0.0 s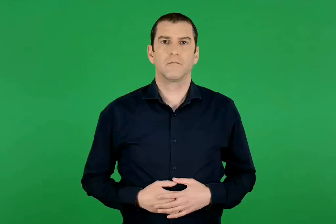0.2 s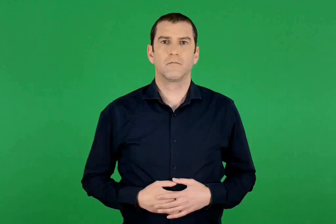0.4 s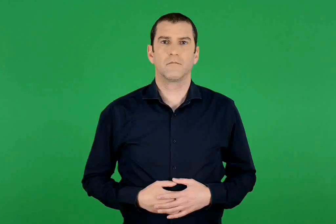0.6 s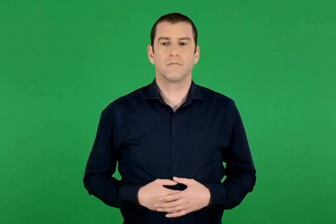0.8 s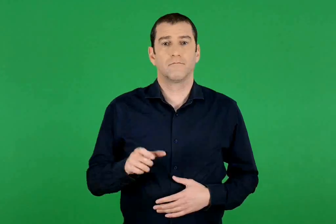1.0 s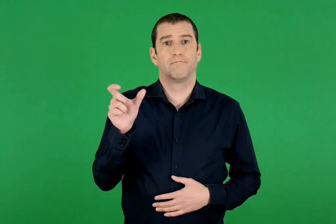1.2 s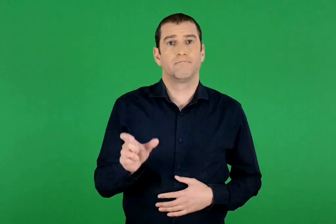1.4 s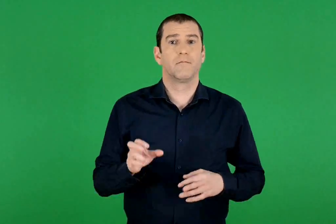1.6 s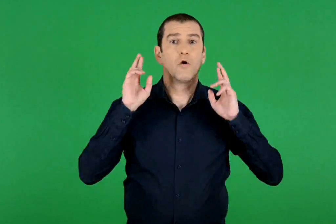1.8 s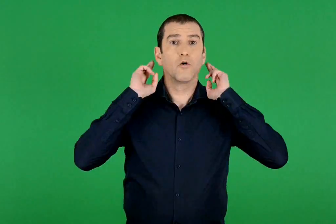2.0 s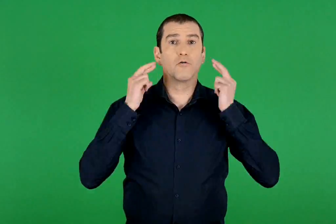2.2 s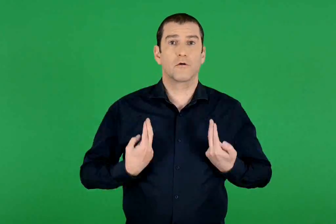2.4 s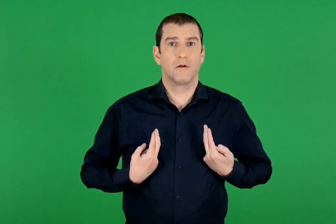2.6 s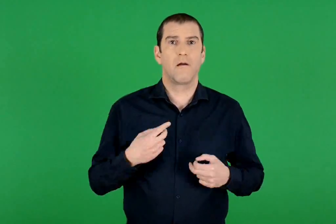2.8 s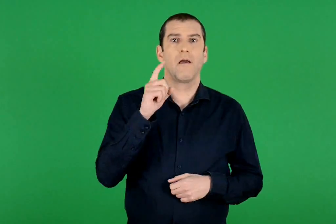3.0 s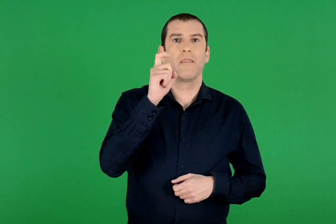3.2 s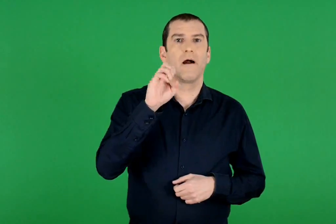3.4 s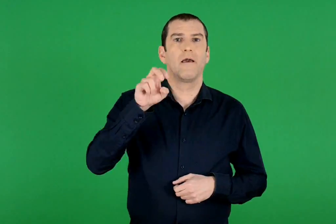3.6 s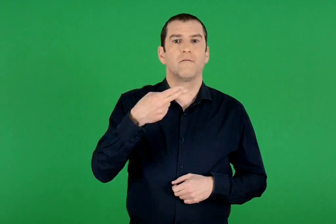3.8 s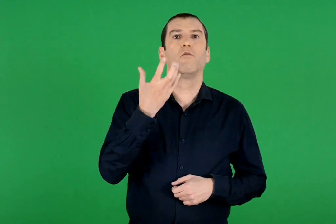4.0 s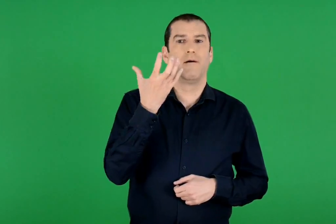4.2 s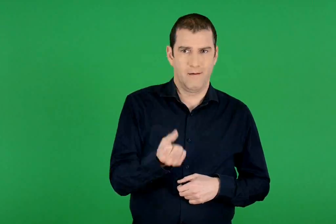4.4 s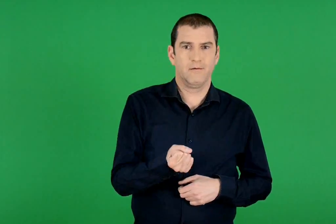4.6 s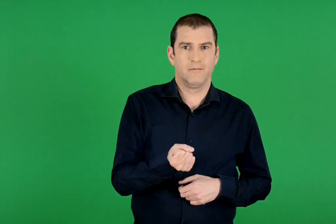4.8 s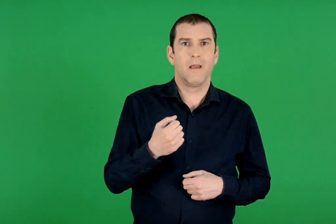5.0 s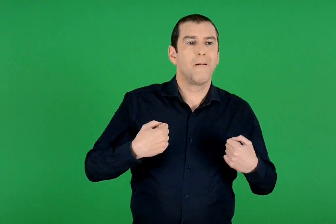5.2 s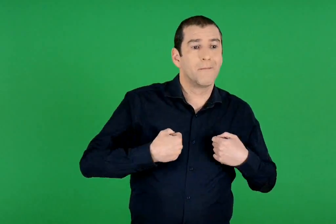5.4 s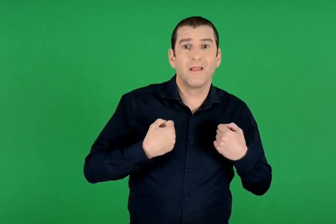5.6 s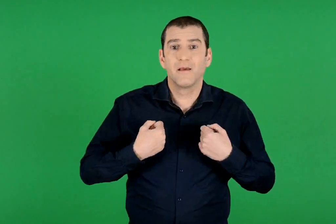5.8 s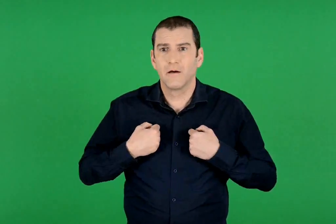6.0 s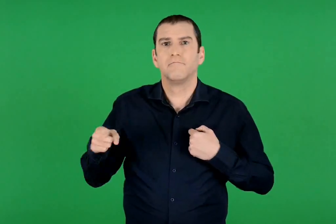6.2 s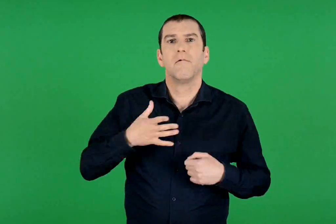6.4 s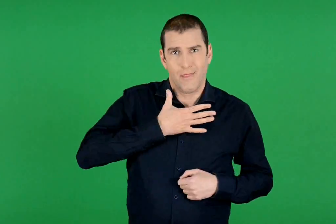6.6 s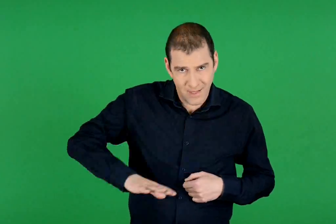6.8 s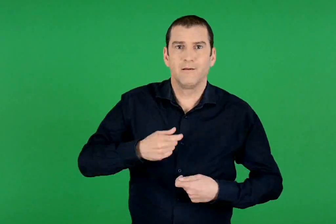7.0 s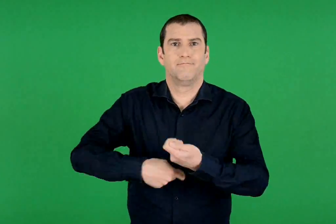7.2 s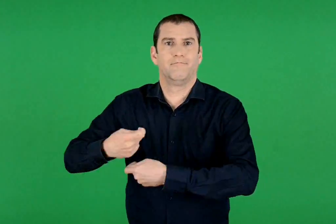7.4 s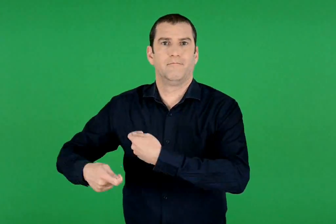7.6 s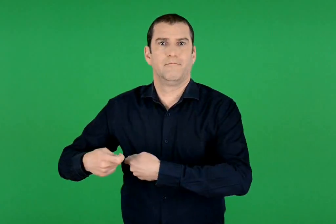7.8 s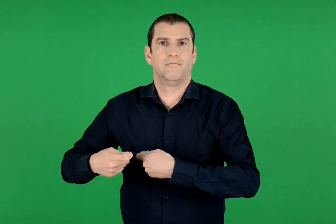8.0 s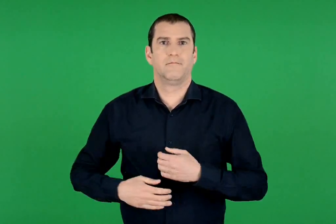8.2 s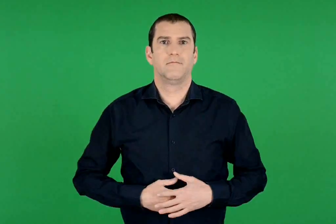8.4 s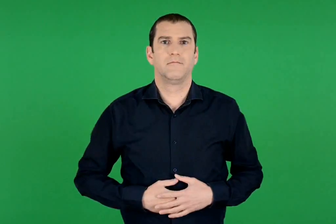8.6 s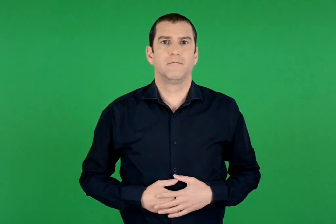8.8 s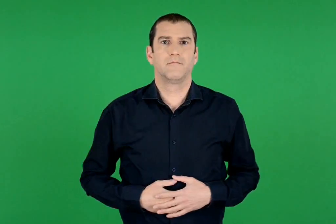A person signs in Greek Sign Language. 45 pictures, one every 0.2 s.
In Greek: η κορίνα έχει 10 ευρώ και θέλει να αγοράσει παιχνίδια
